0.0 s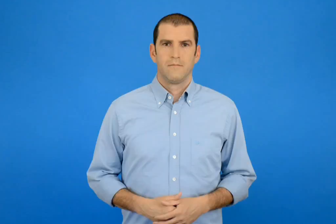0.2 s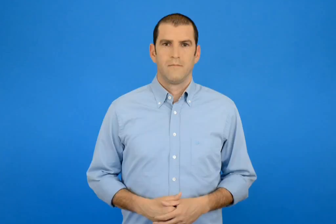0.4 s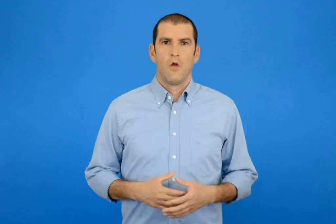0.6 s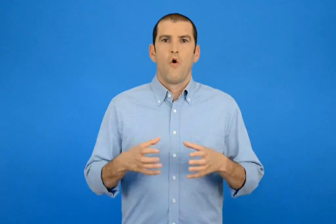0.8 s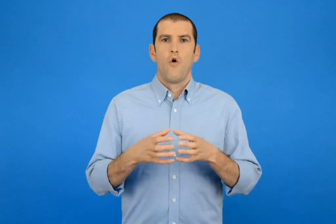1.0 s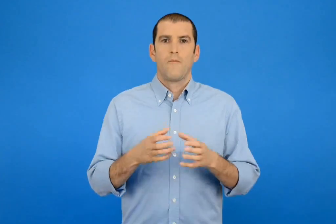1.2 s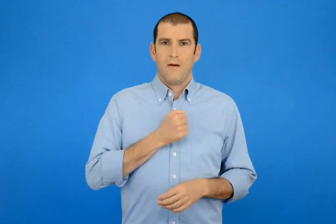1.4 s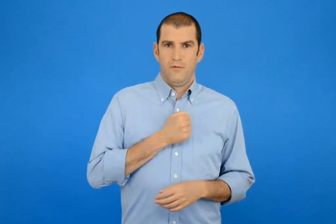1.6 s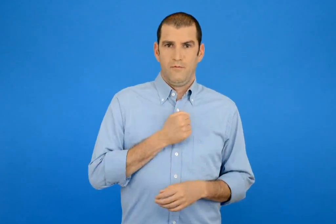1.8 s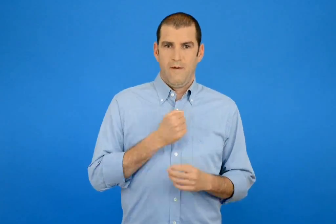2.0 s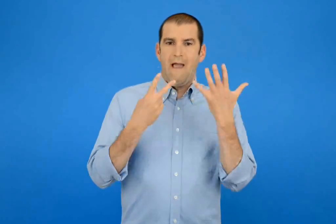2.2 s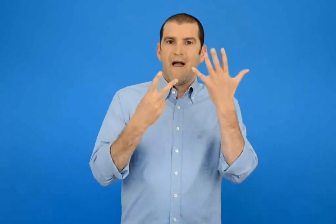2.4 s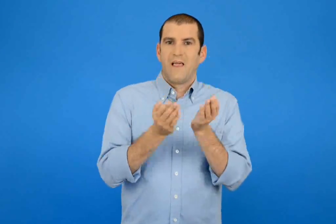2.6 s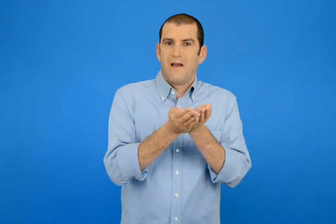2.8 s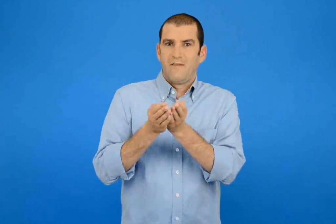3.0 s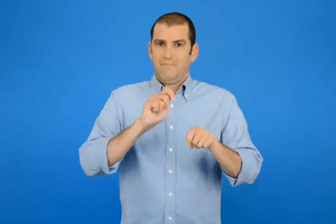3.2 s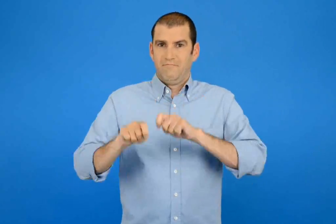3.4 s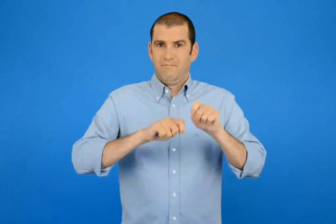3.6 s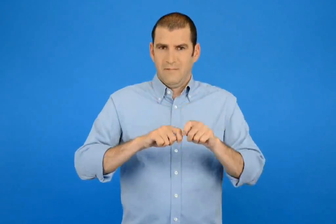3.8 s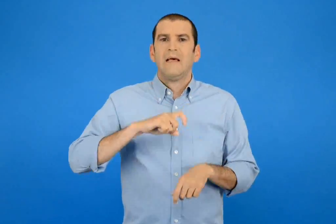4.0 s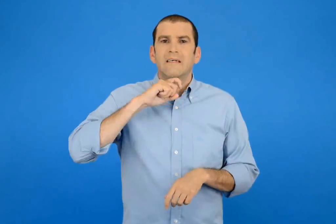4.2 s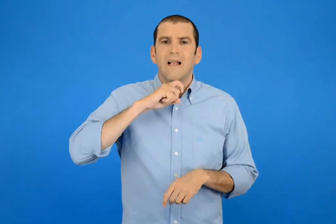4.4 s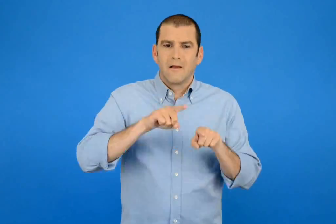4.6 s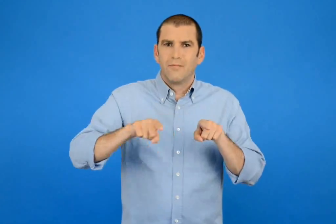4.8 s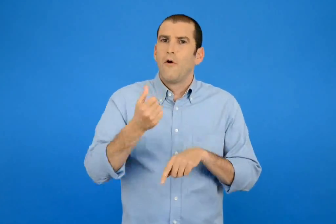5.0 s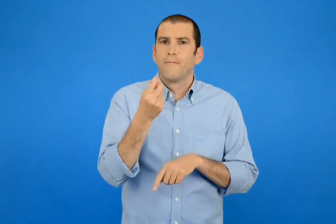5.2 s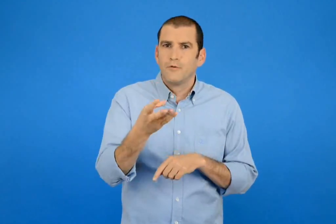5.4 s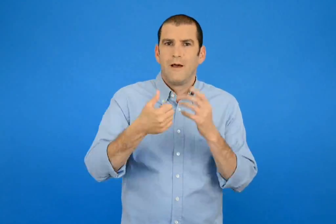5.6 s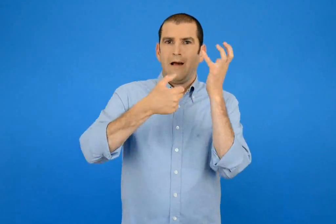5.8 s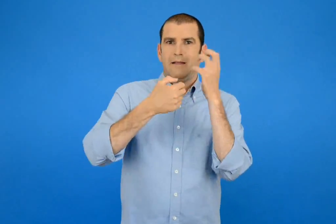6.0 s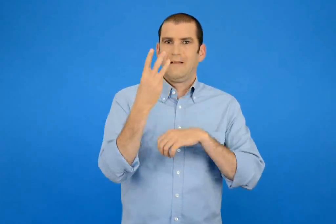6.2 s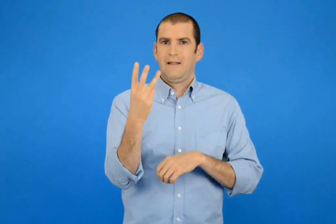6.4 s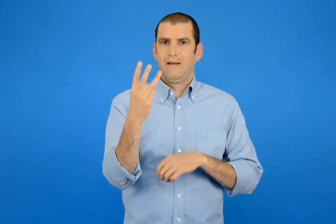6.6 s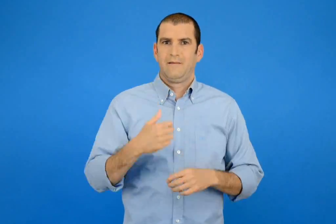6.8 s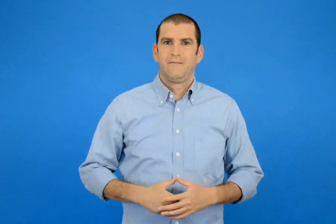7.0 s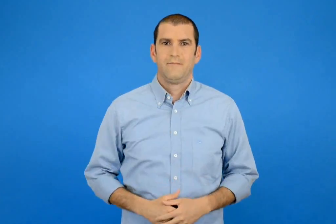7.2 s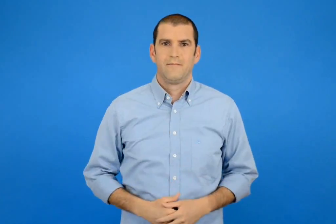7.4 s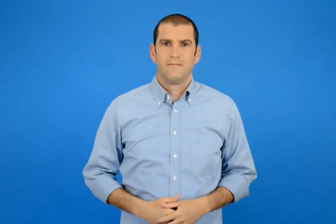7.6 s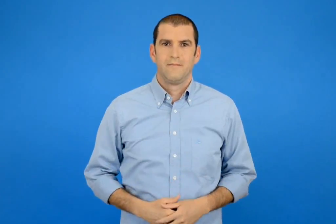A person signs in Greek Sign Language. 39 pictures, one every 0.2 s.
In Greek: η δική μου ομάδα έφτιαξε 7 καραβάκια και χρησιμοποίησε 63 ξυλάκια
